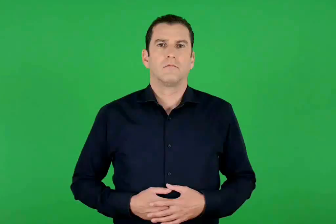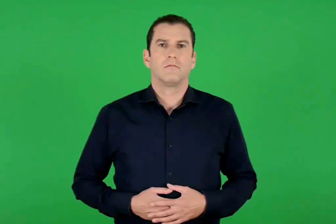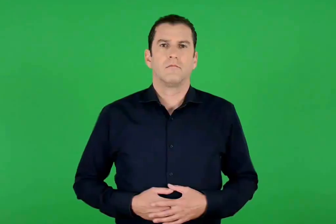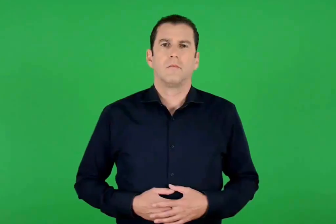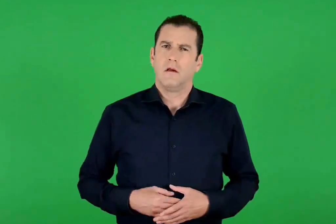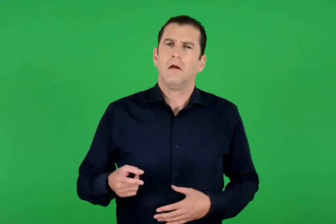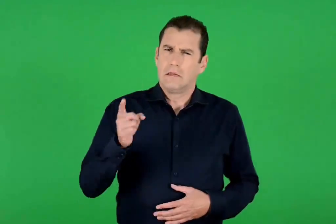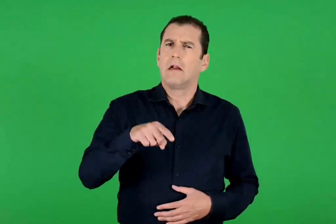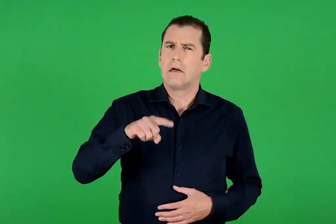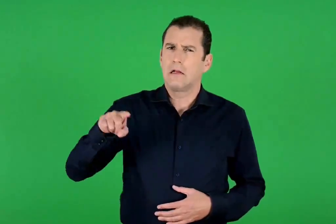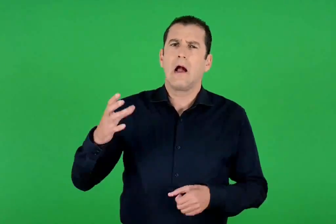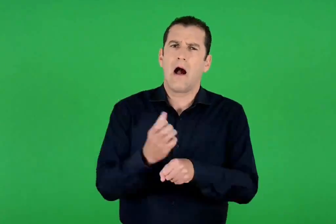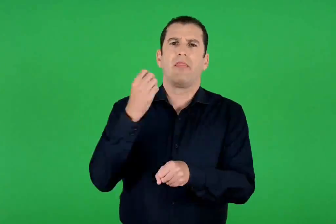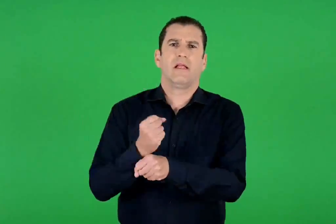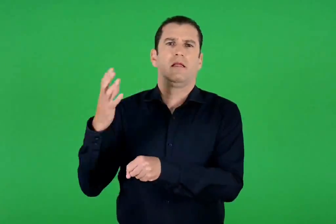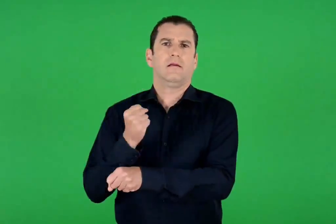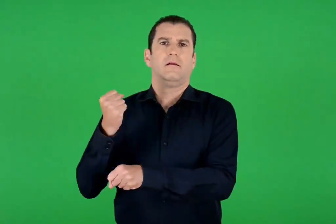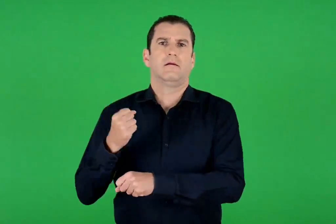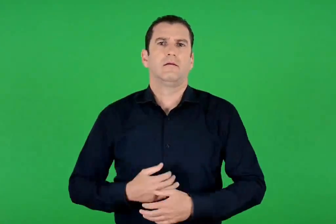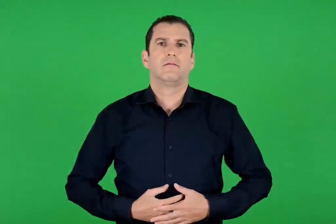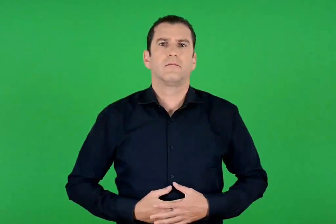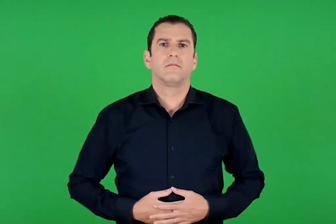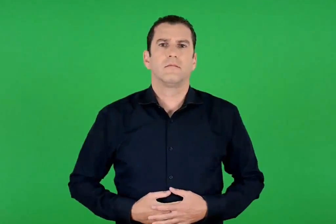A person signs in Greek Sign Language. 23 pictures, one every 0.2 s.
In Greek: κι άλλοι άθλοι
